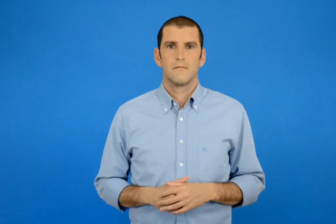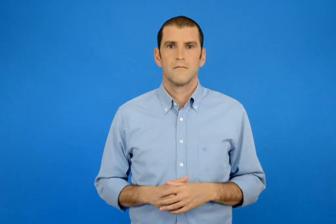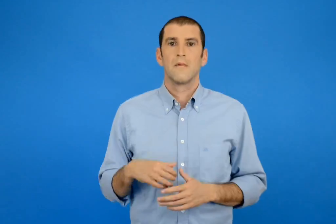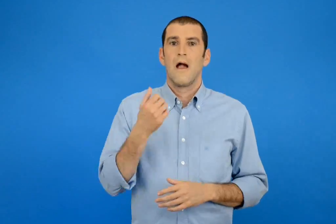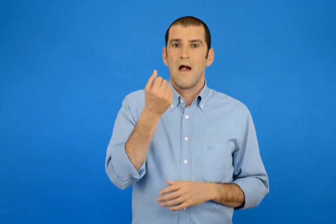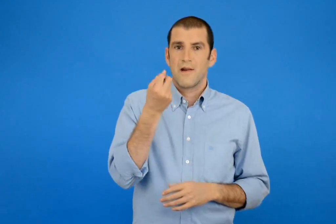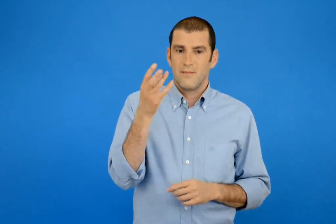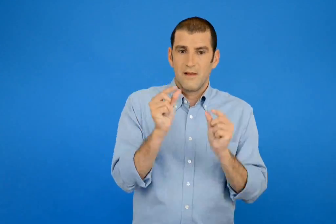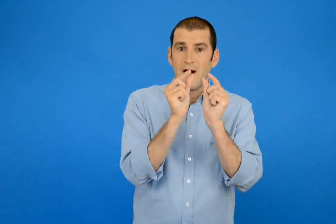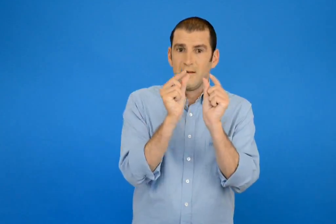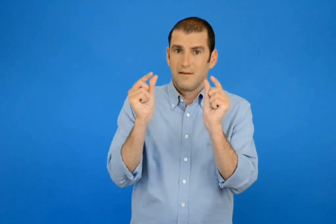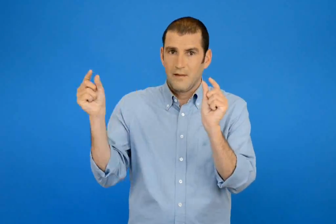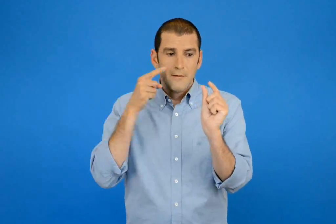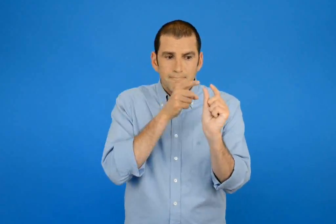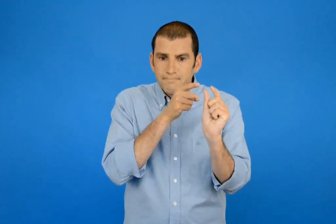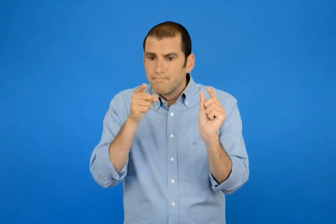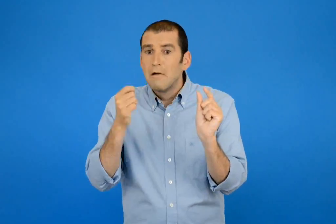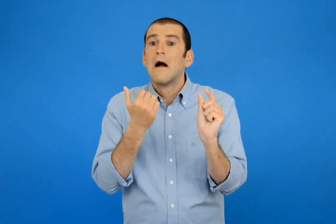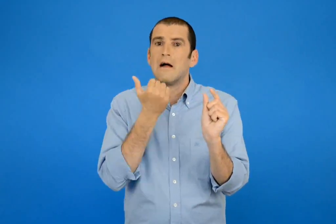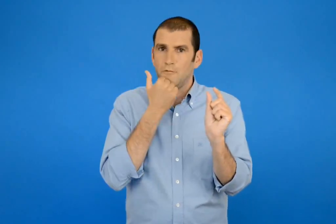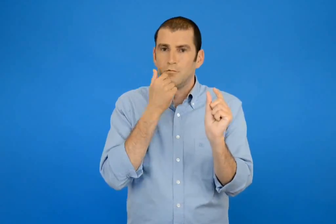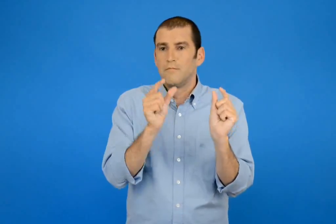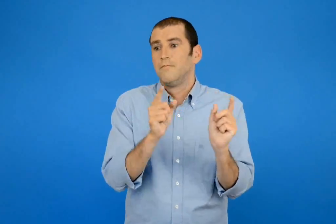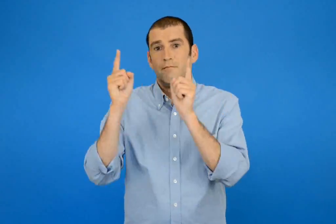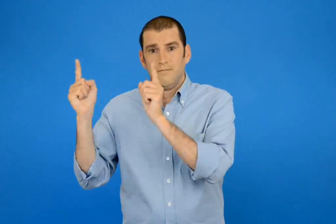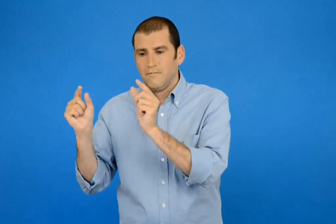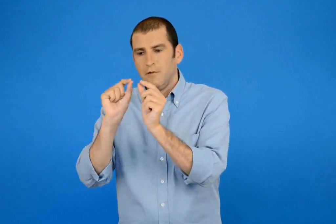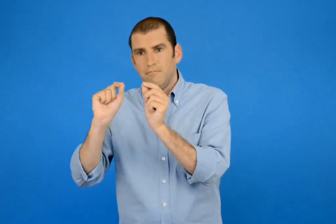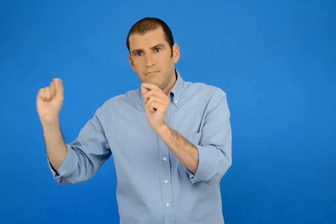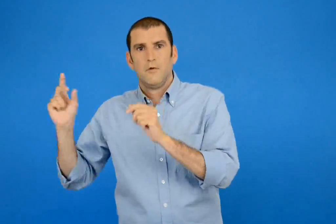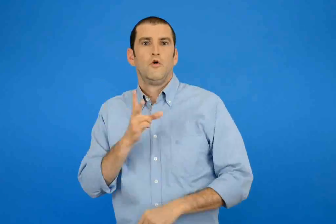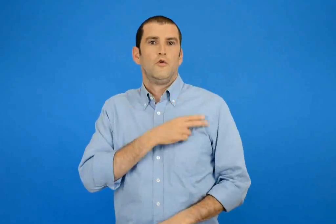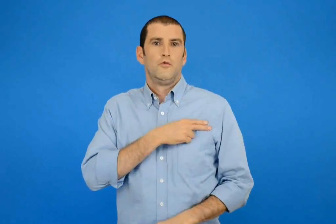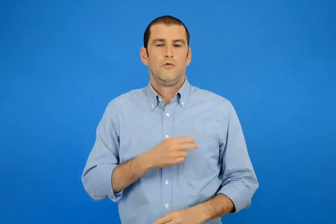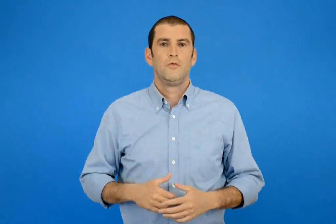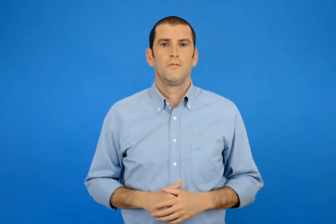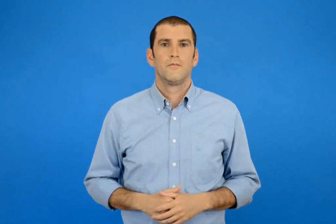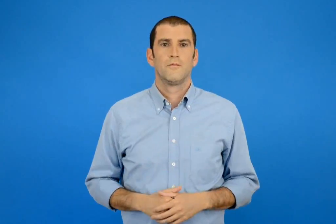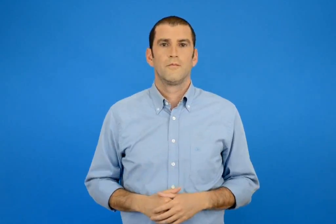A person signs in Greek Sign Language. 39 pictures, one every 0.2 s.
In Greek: βρίσκω το λάθος ξαναγραφώ σωστά την αριθμητική αλυσίδα
